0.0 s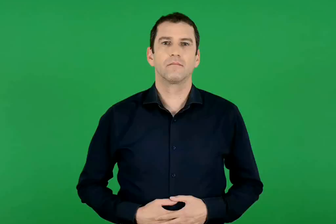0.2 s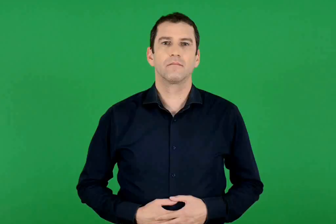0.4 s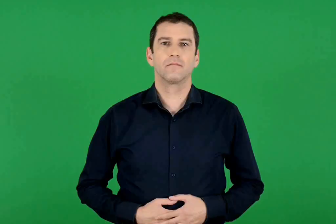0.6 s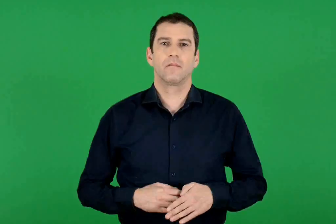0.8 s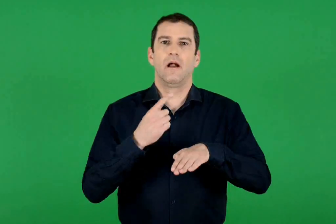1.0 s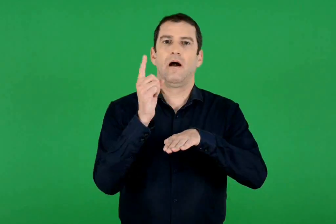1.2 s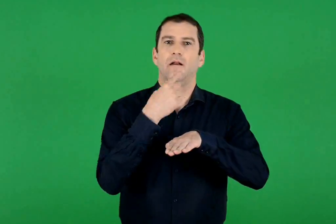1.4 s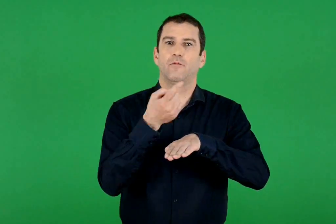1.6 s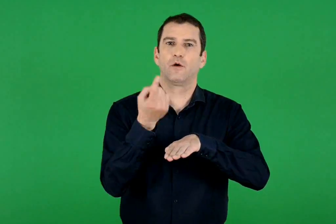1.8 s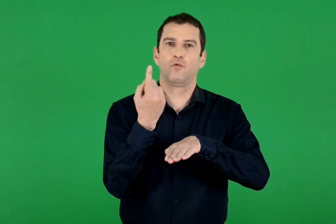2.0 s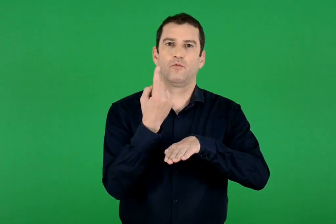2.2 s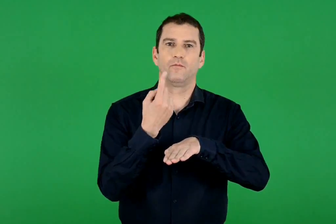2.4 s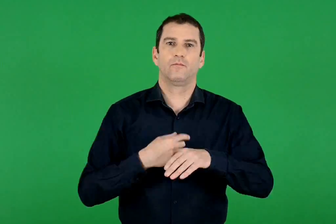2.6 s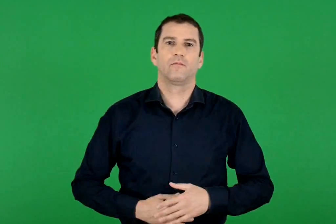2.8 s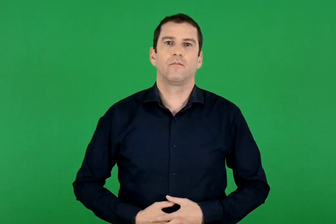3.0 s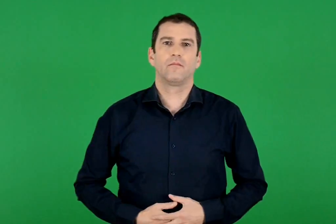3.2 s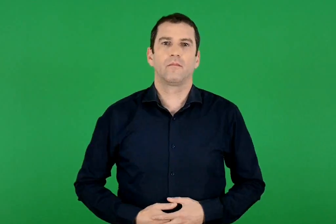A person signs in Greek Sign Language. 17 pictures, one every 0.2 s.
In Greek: ελικόπτερο
